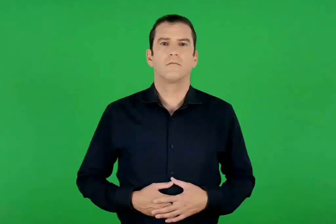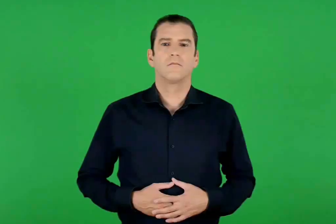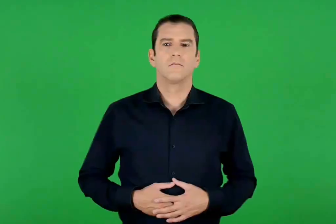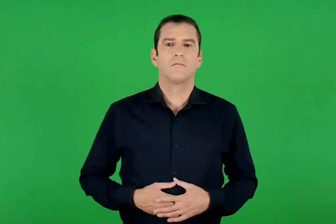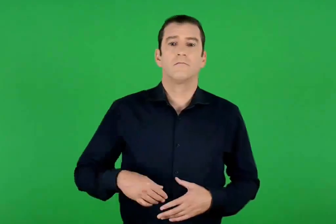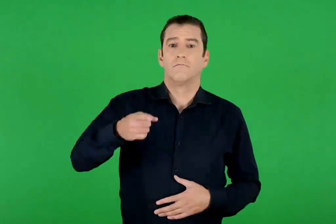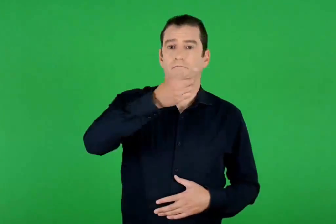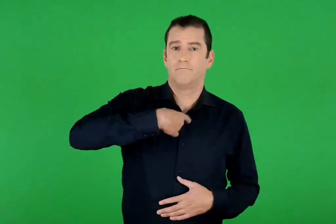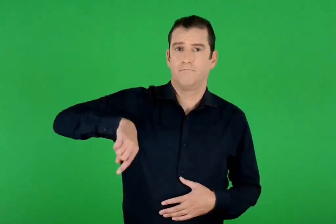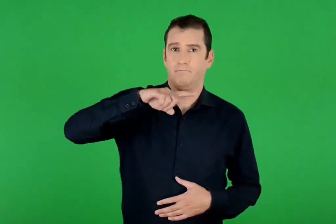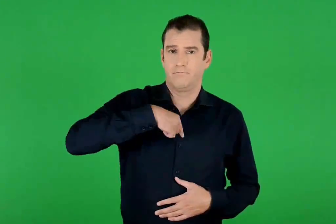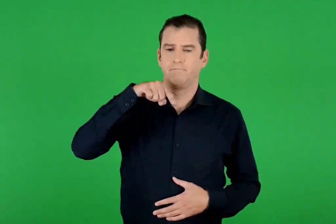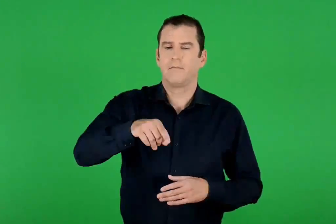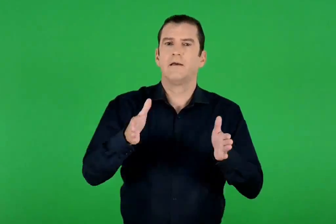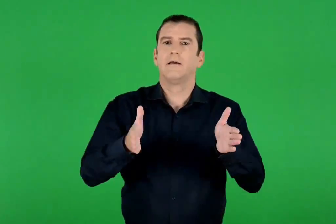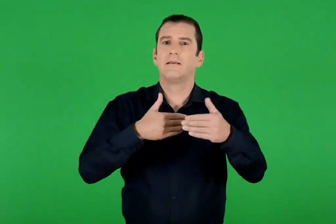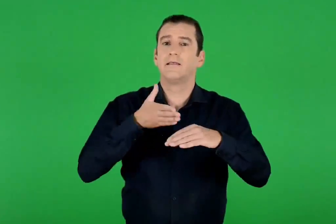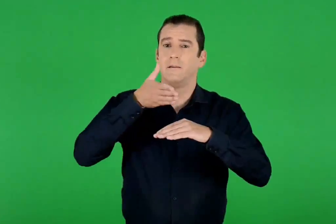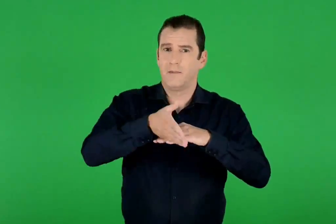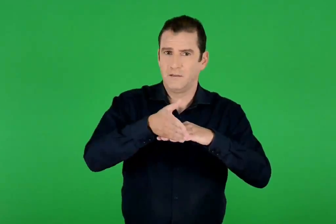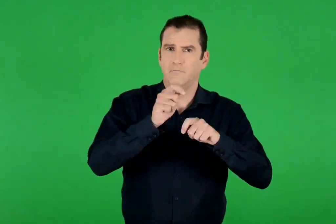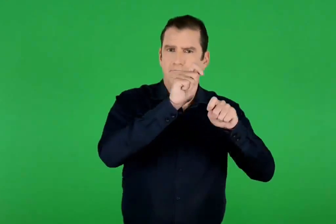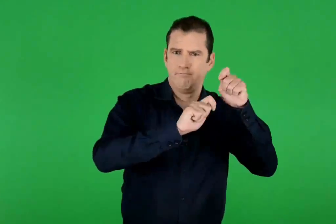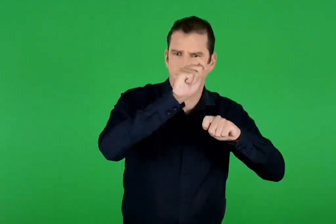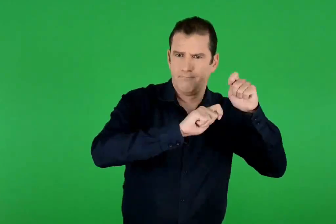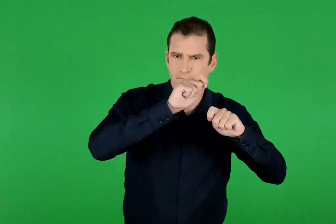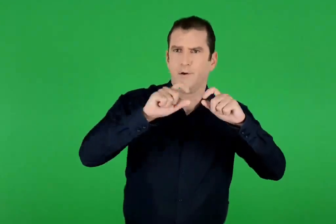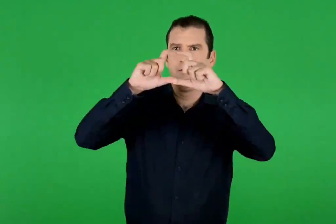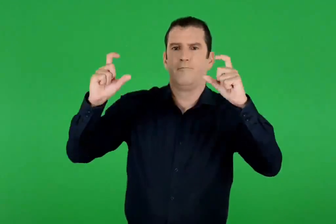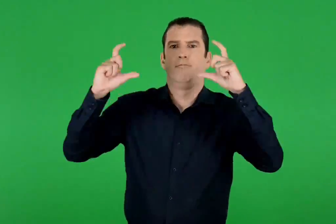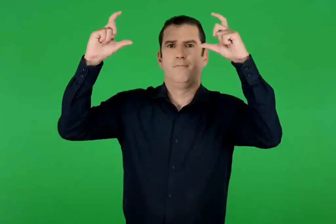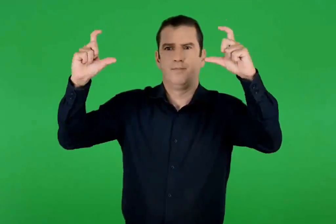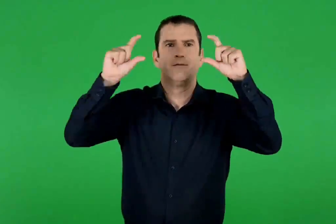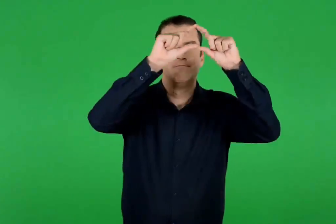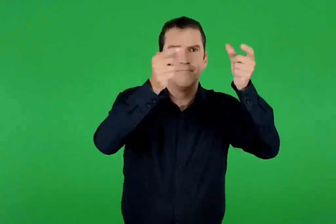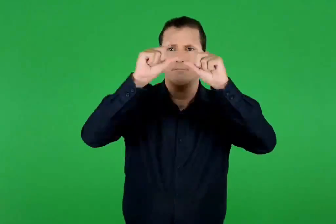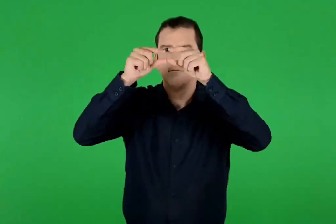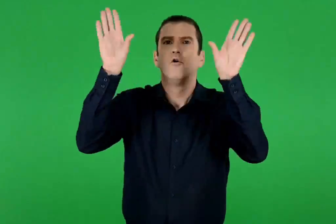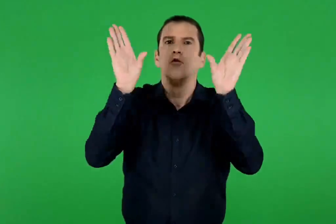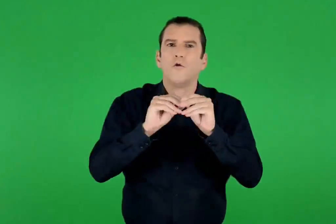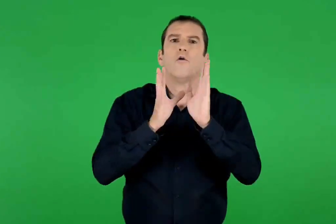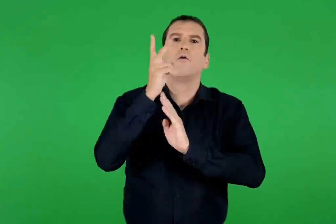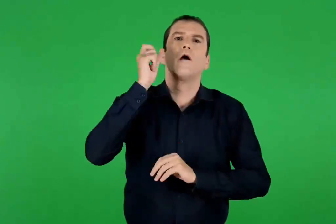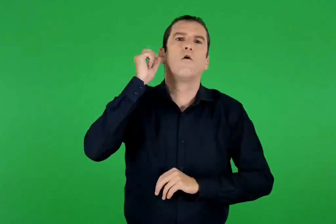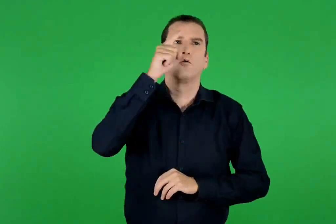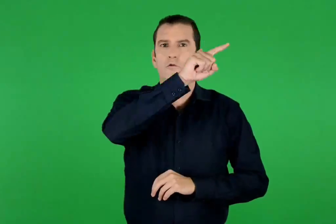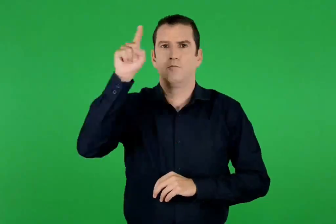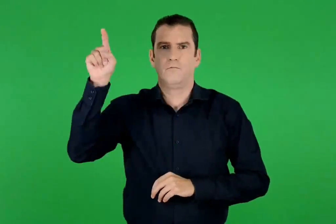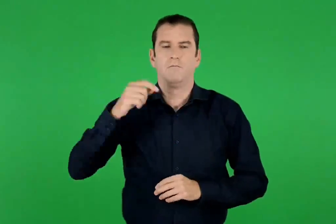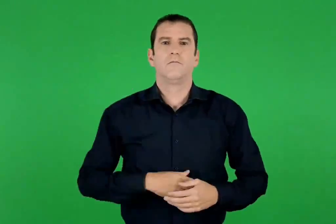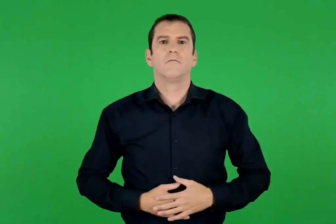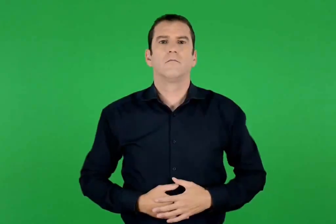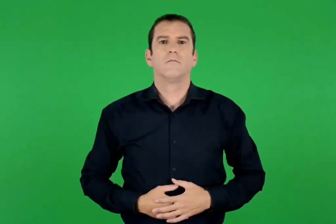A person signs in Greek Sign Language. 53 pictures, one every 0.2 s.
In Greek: φτιάχνουμε και κρεμάμε ένα πλαίσιο για το δωδεκάορτο μέσα στην τάξη
